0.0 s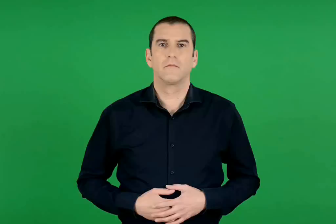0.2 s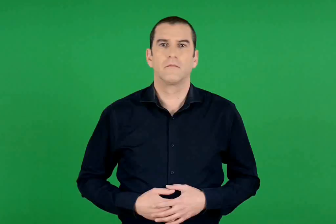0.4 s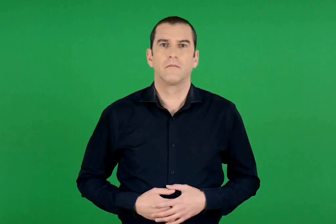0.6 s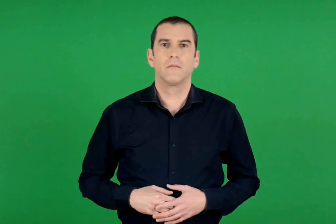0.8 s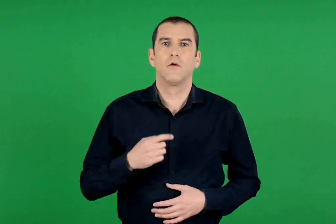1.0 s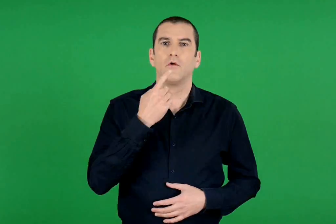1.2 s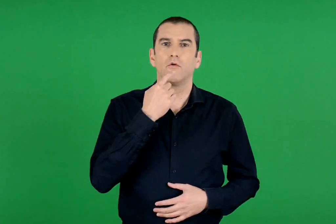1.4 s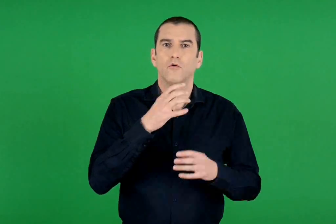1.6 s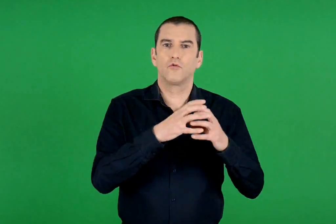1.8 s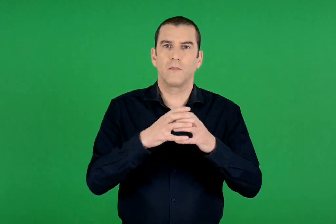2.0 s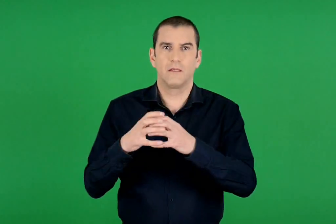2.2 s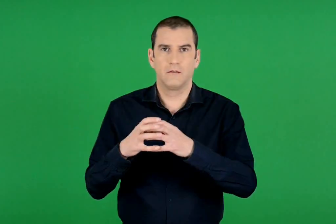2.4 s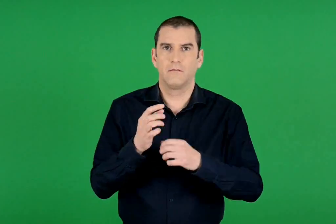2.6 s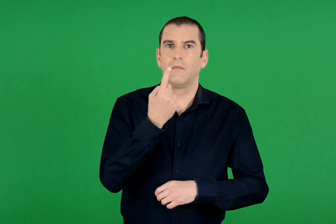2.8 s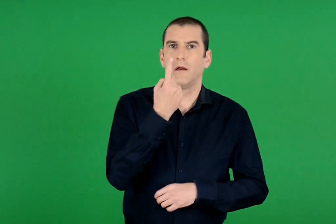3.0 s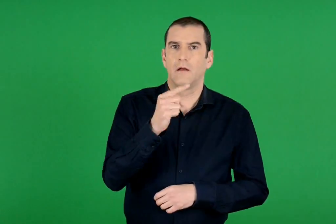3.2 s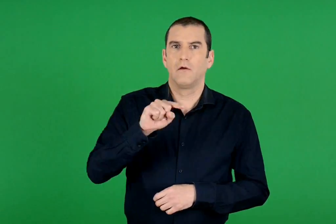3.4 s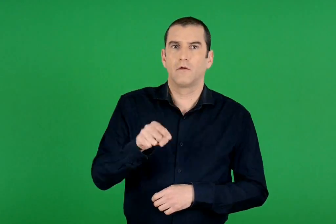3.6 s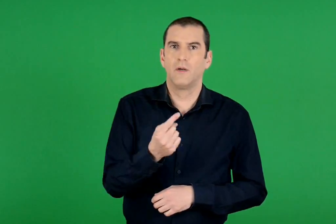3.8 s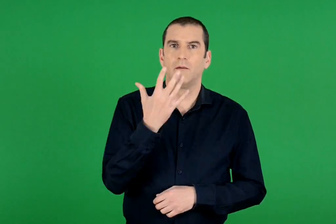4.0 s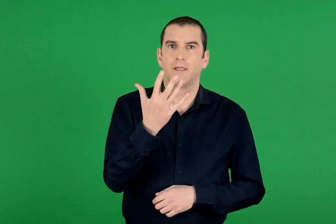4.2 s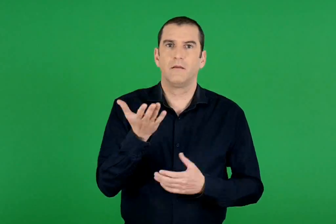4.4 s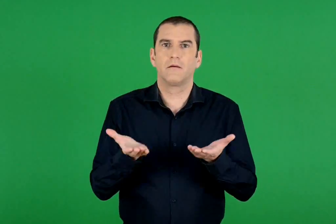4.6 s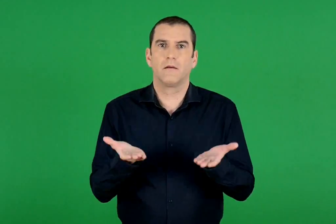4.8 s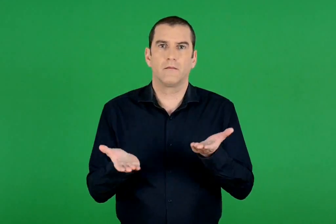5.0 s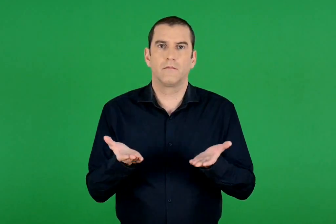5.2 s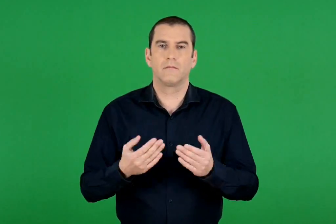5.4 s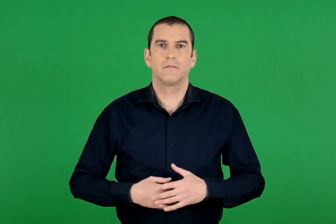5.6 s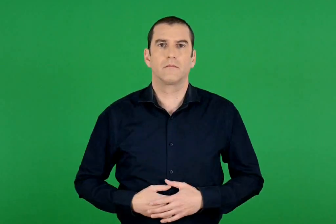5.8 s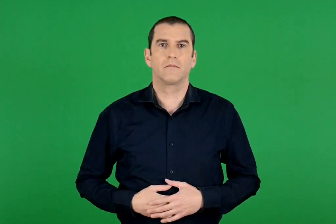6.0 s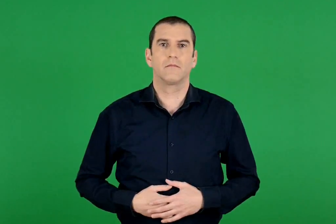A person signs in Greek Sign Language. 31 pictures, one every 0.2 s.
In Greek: ντομάτες 1 , 5 κιλά
